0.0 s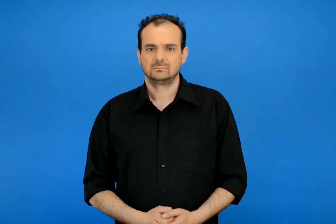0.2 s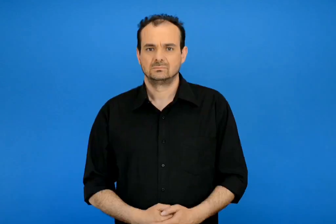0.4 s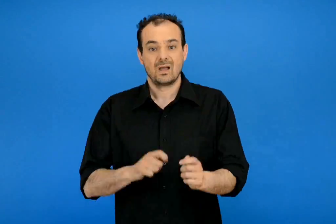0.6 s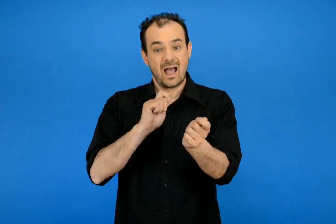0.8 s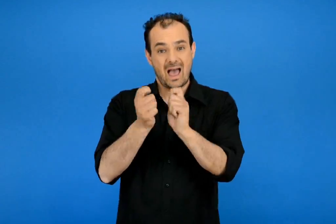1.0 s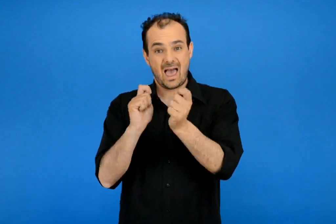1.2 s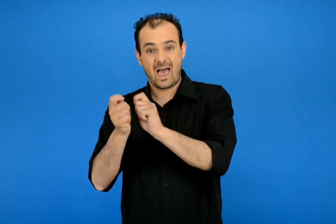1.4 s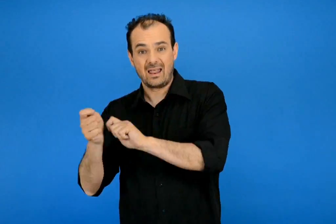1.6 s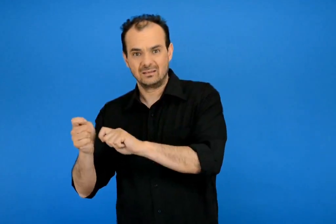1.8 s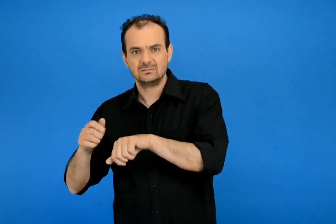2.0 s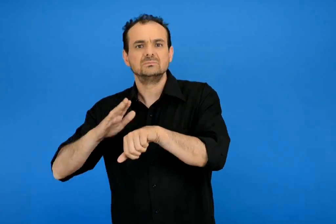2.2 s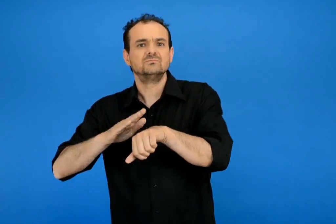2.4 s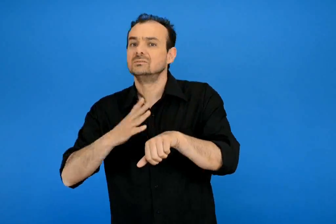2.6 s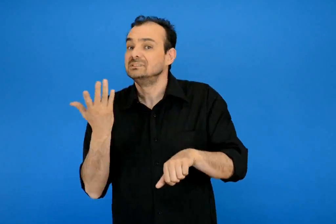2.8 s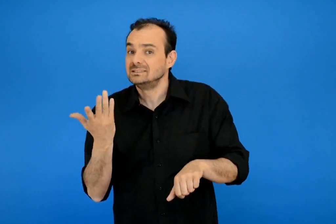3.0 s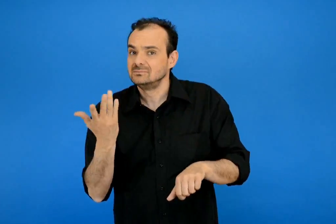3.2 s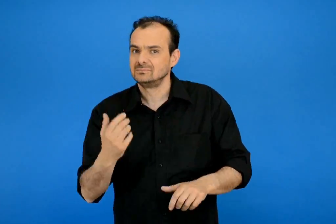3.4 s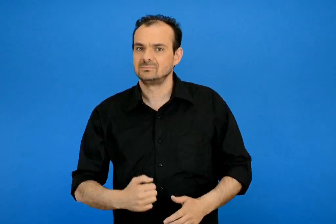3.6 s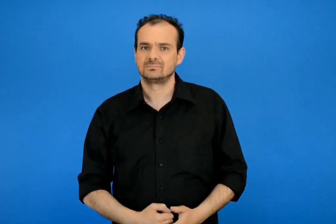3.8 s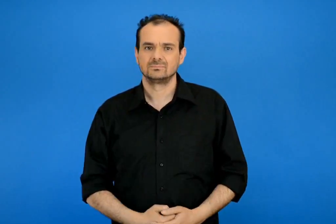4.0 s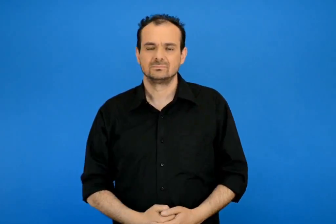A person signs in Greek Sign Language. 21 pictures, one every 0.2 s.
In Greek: που οφείλονται αυτές οι αλλαγές ;
